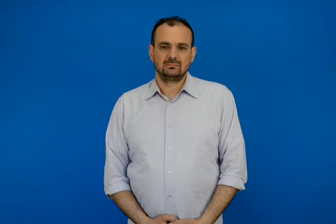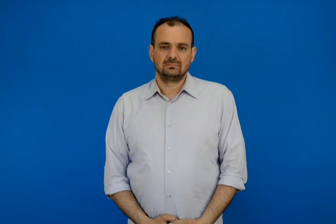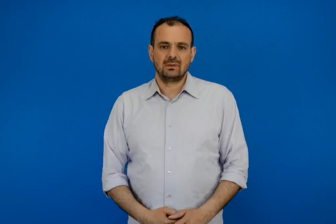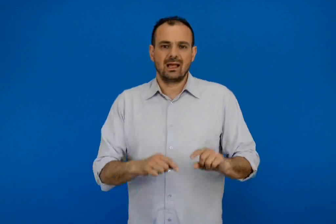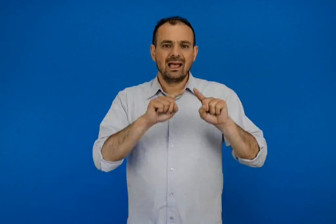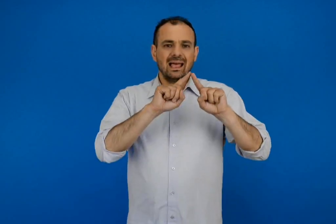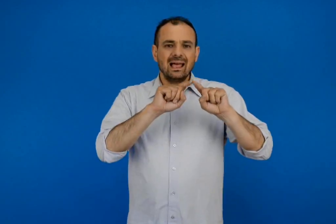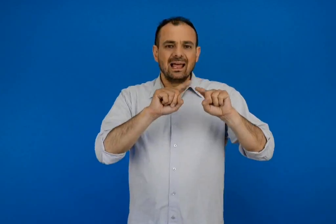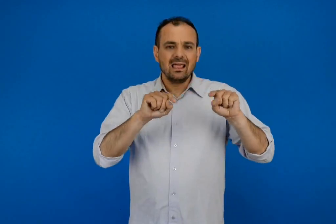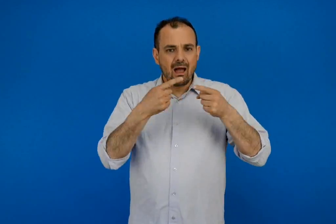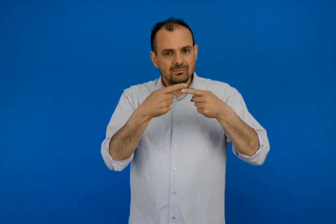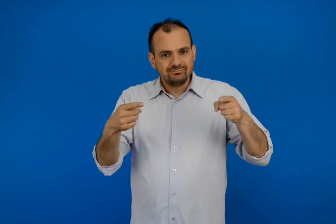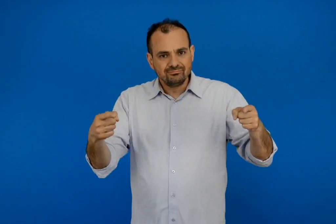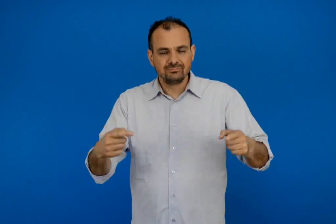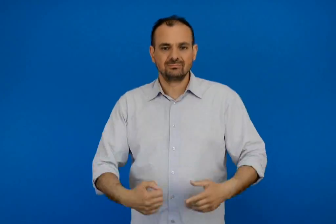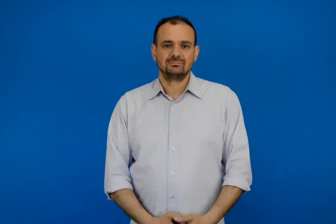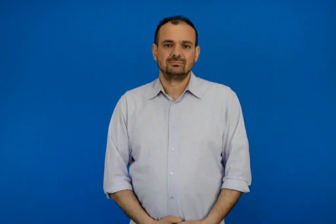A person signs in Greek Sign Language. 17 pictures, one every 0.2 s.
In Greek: υλικά σώματα
